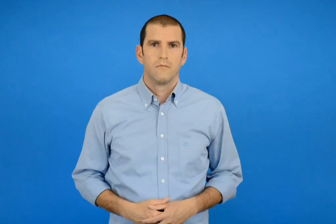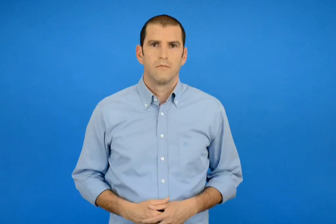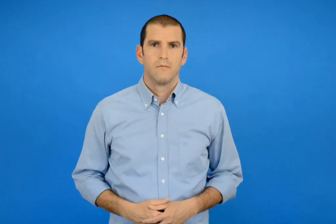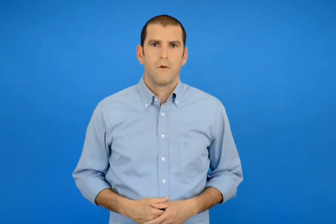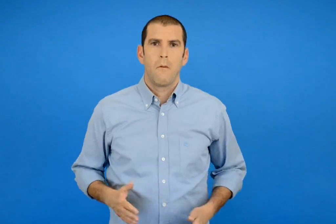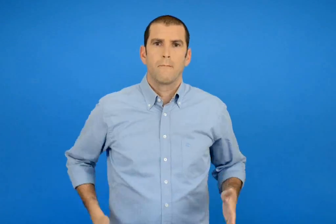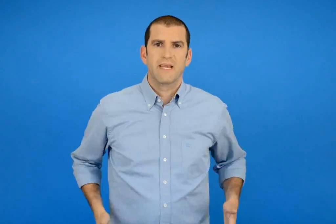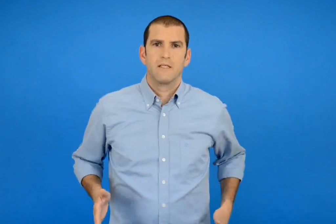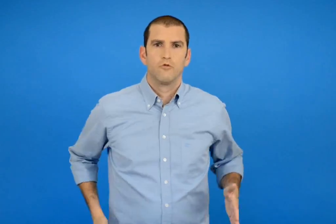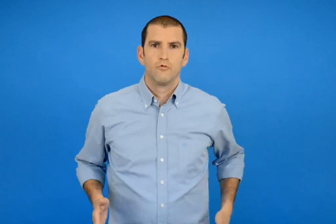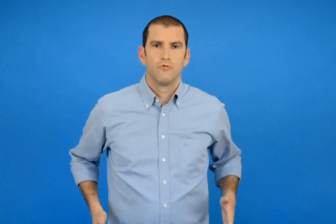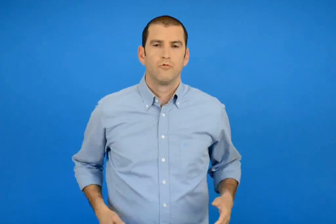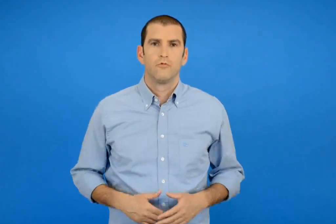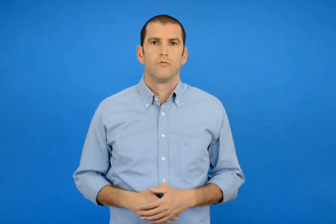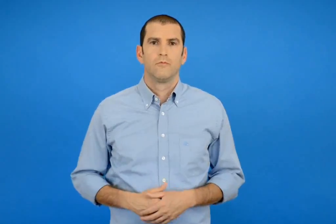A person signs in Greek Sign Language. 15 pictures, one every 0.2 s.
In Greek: μάρτιος
